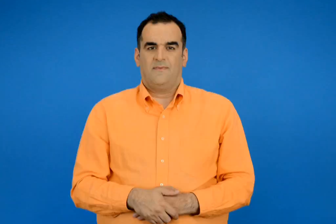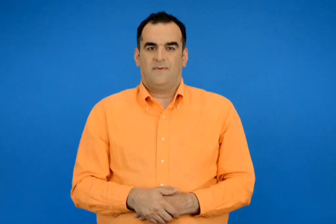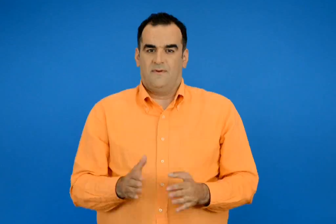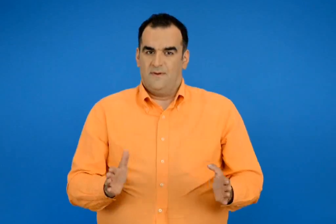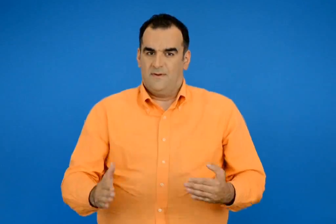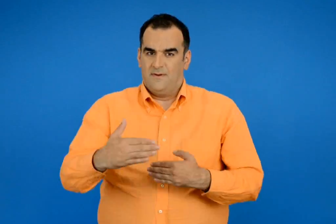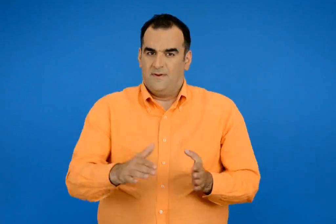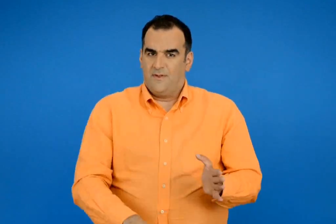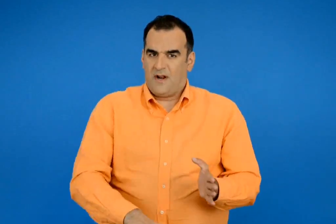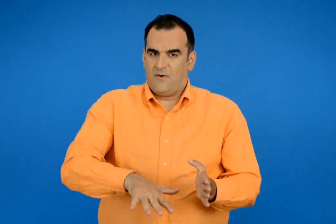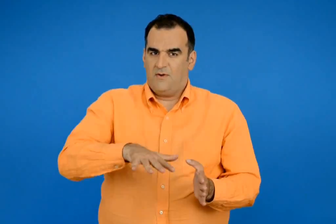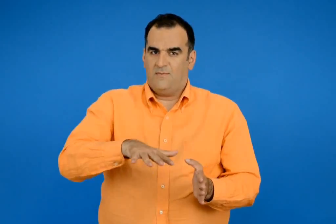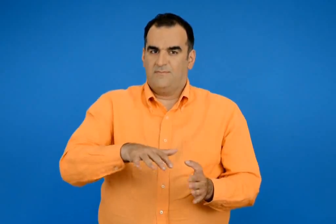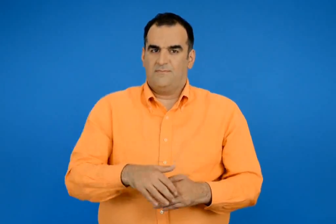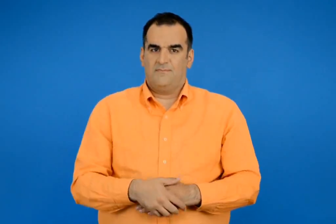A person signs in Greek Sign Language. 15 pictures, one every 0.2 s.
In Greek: υδραγωγείο
